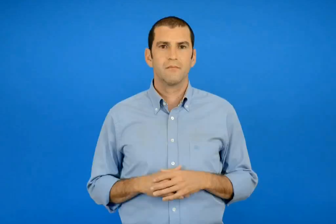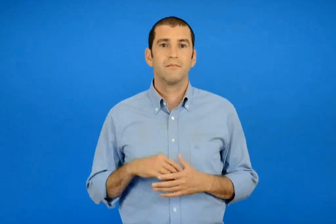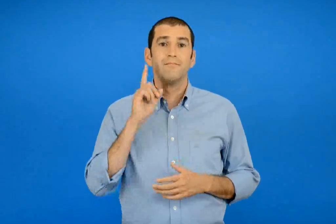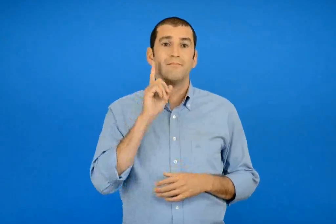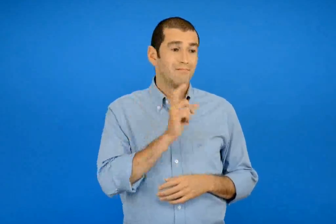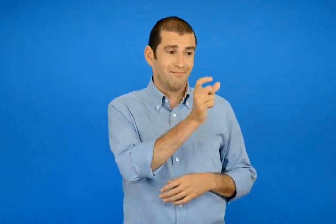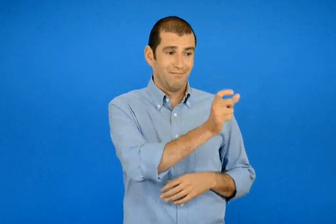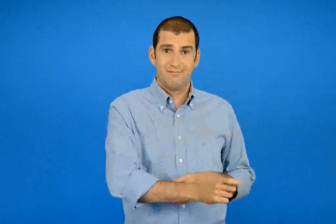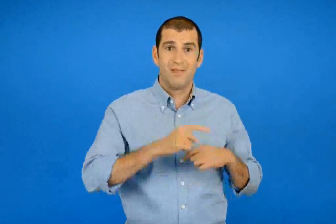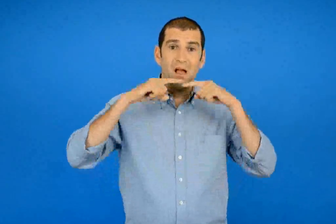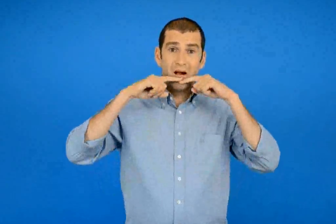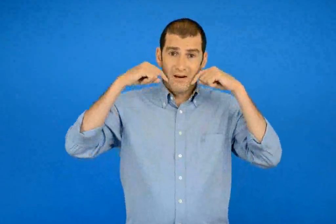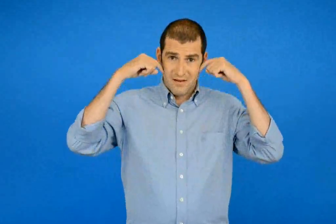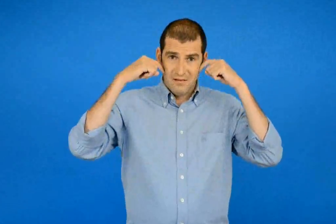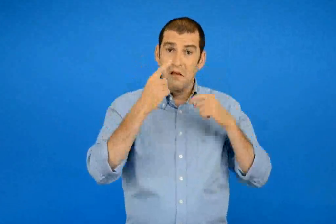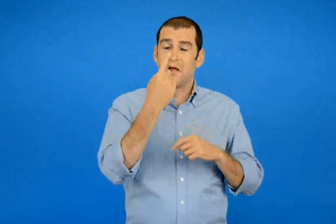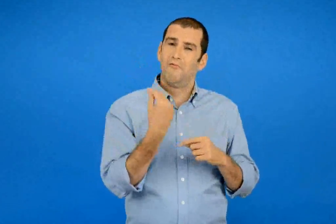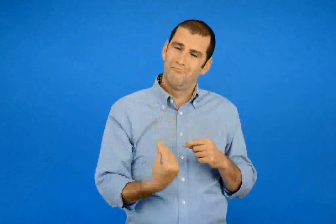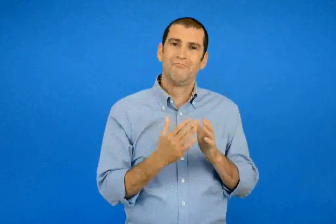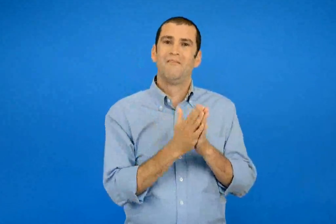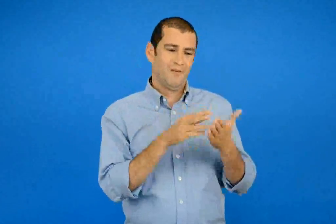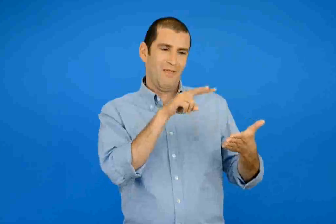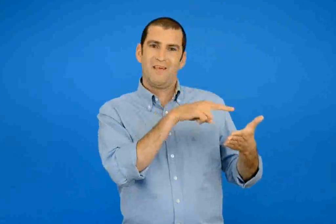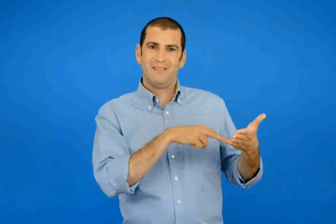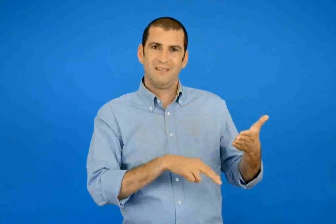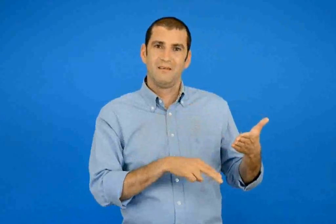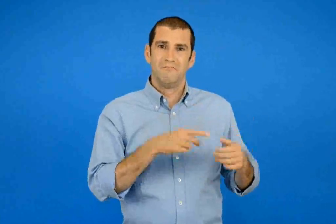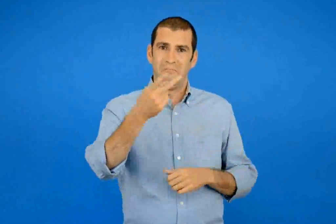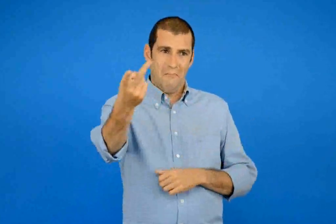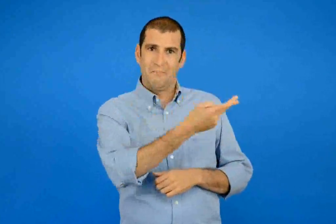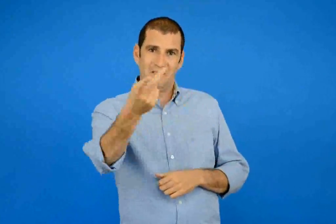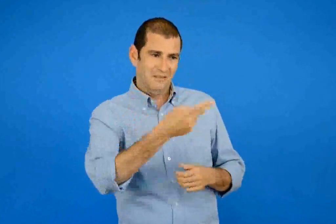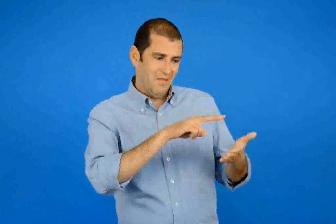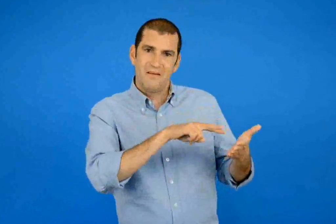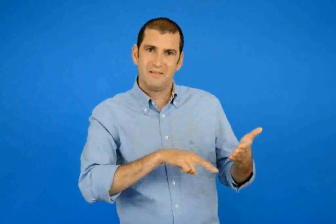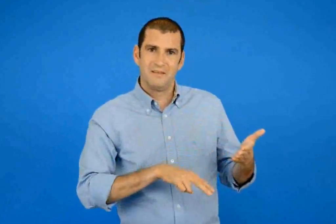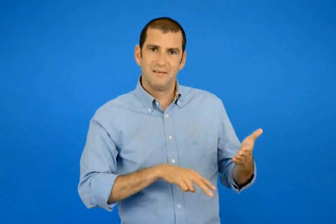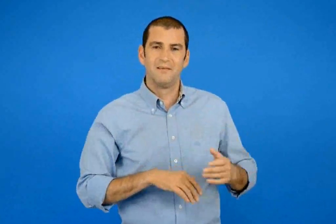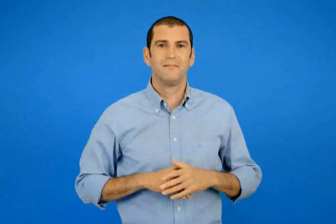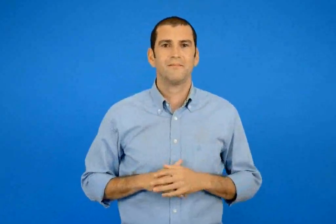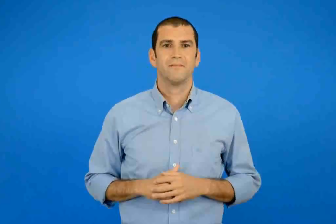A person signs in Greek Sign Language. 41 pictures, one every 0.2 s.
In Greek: η χαρά διαβάζει ένα ωραίο βιβλίο διάβασε μαζί της
